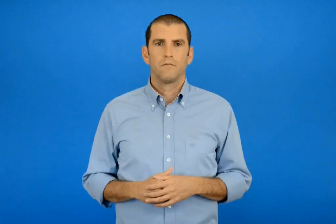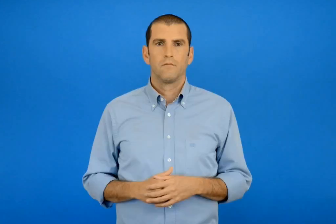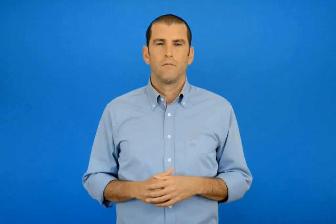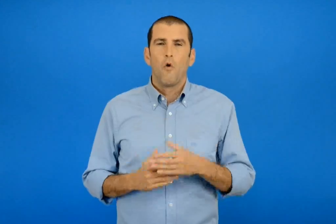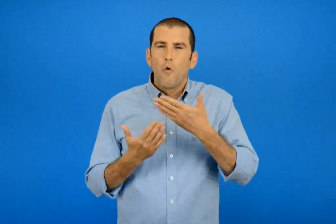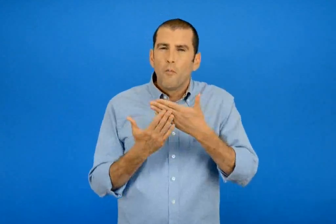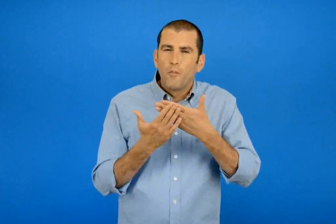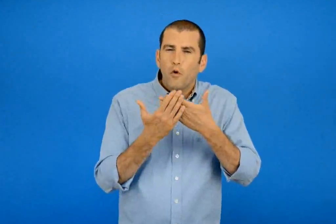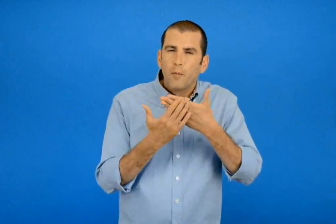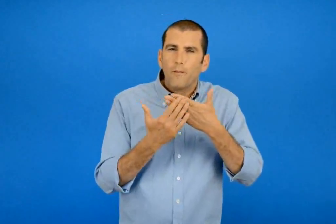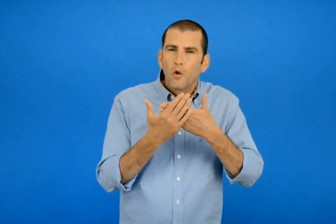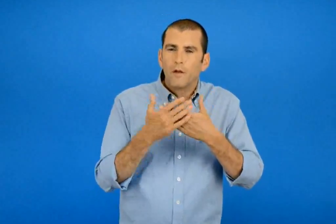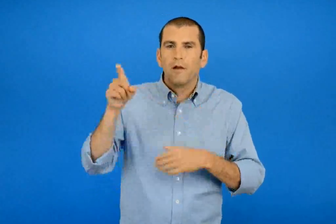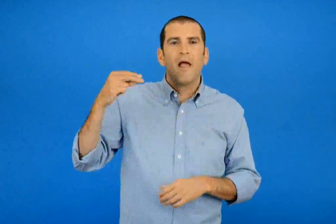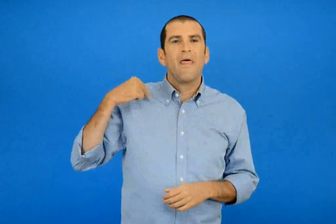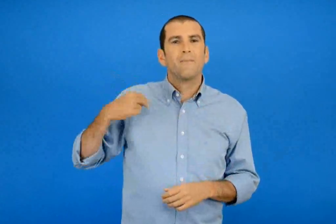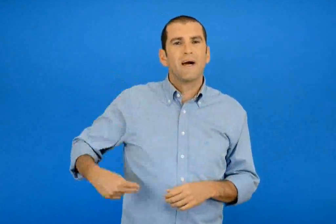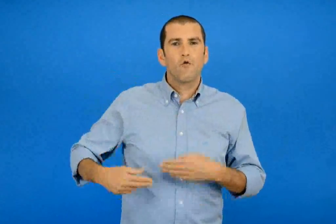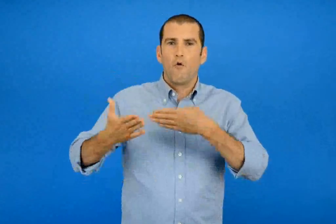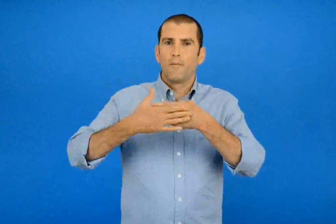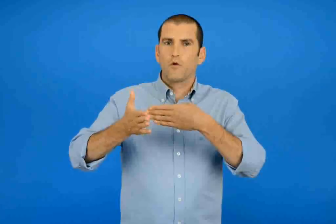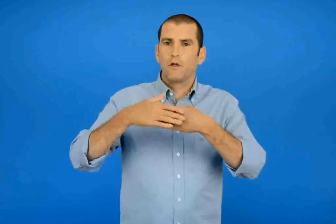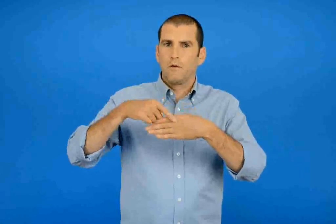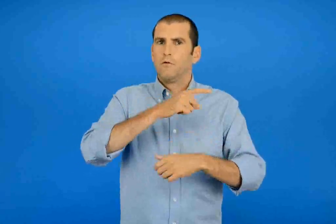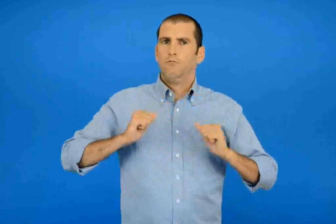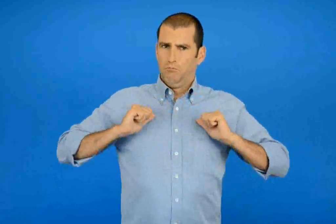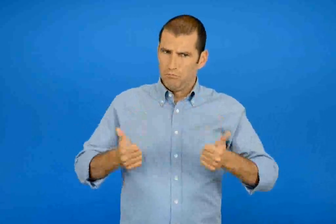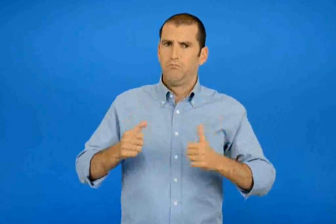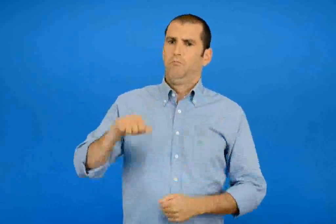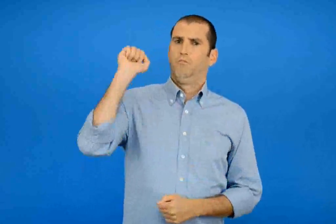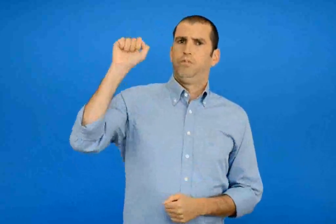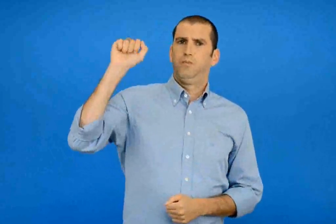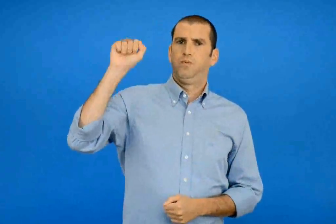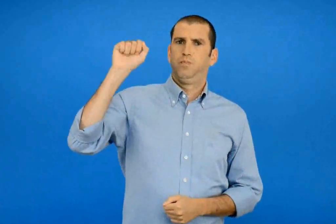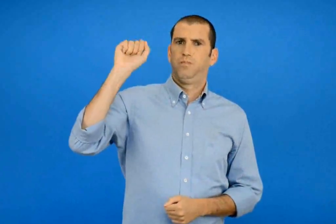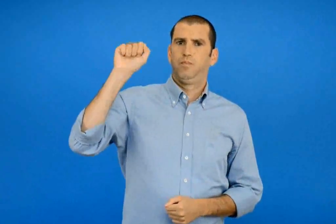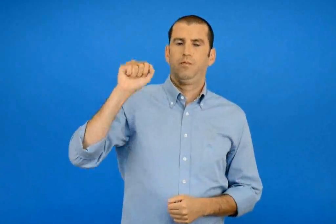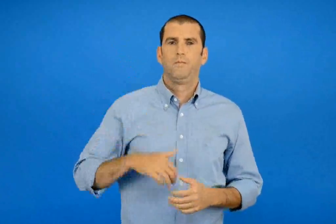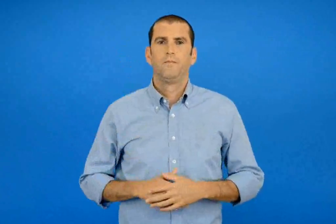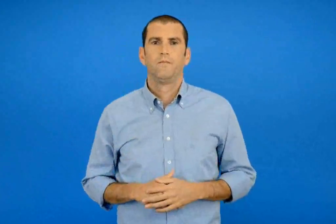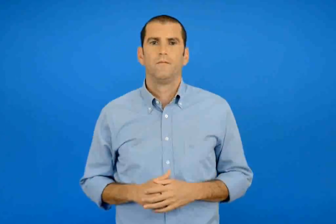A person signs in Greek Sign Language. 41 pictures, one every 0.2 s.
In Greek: δε δίστασε λοιπόν να χτυπήσει πρωί πρωί την πόρτα του δημαρχείου
